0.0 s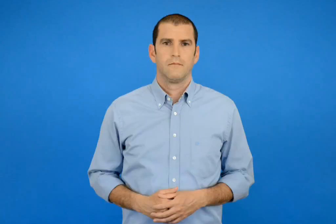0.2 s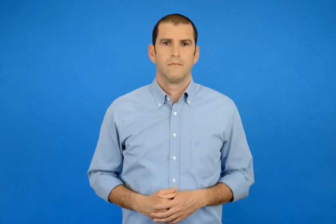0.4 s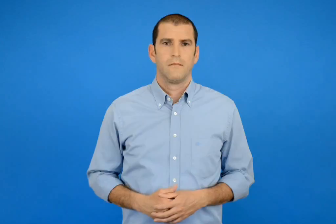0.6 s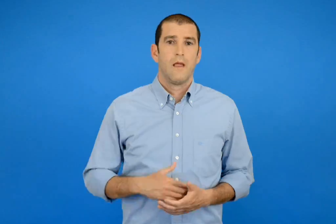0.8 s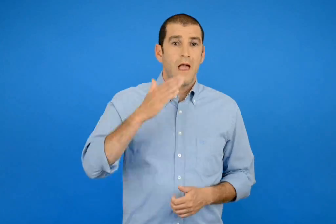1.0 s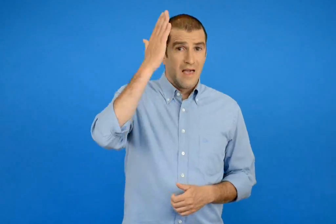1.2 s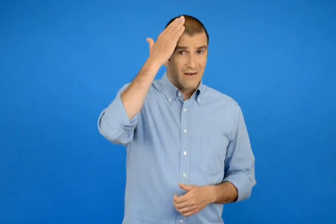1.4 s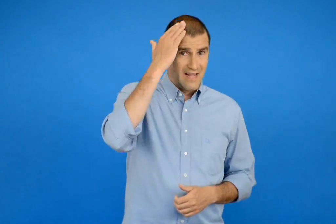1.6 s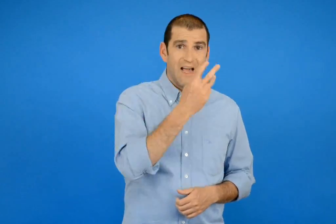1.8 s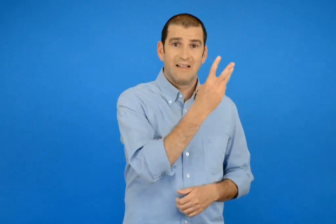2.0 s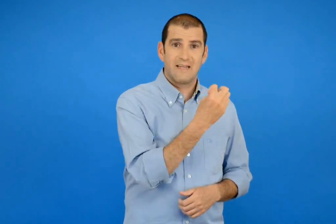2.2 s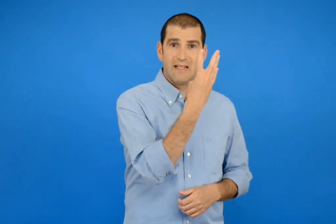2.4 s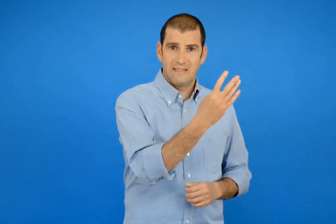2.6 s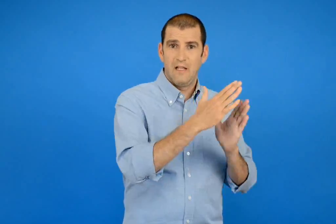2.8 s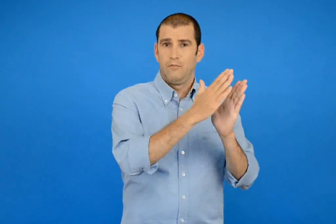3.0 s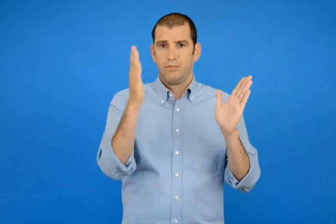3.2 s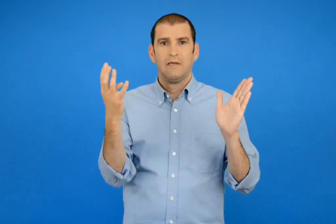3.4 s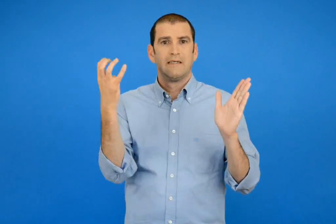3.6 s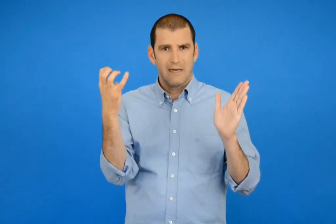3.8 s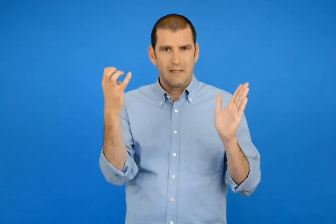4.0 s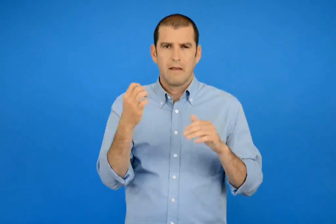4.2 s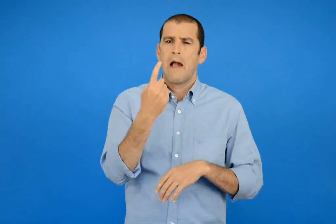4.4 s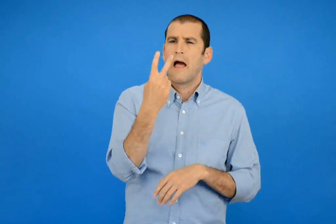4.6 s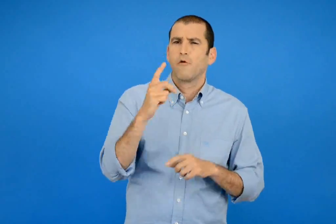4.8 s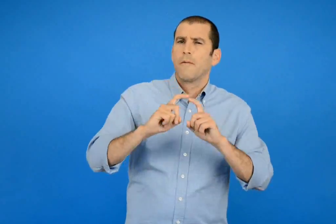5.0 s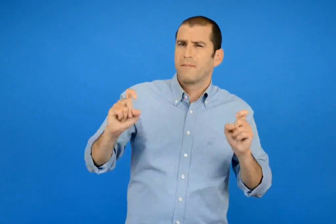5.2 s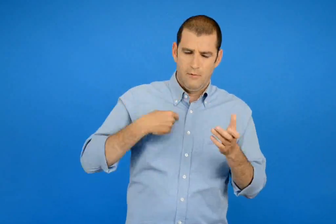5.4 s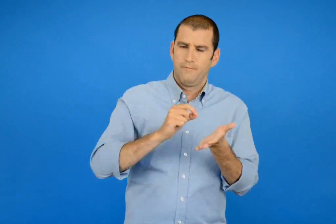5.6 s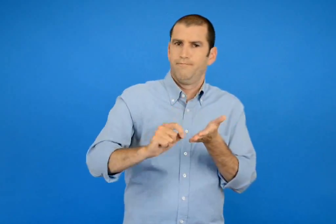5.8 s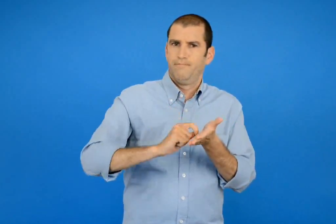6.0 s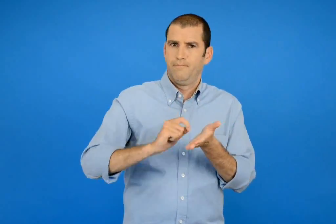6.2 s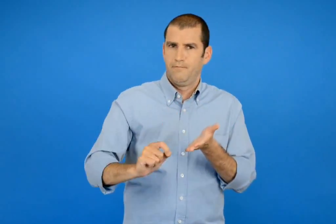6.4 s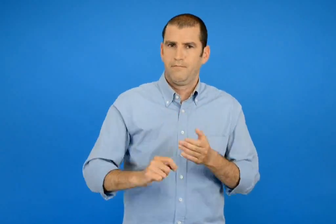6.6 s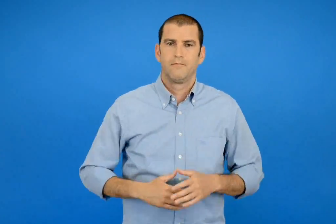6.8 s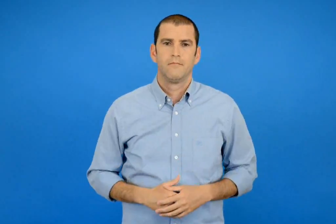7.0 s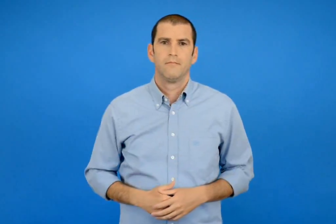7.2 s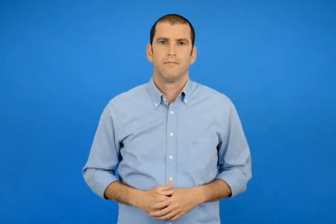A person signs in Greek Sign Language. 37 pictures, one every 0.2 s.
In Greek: γραφώ ένα δύο πράγματα που στα κεφάλαια 34 έως 40
